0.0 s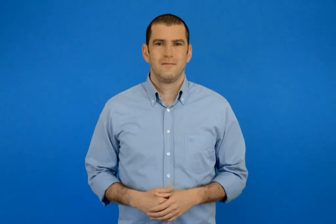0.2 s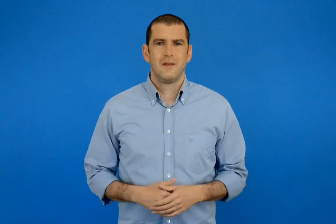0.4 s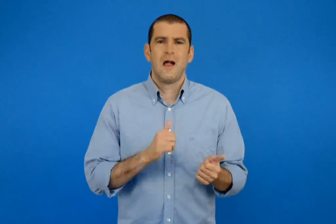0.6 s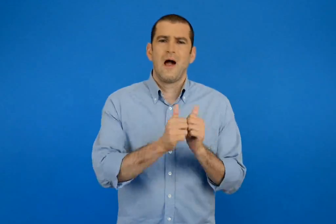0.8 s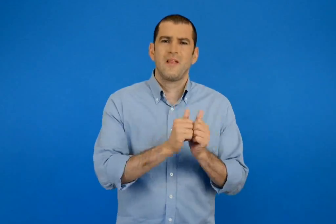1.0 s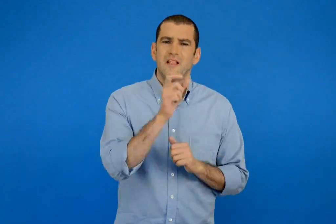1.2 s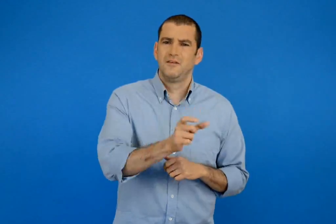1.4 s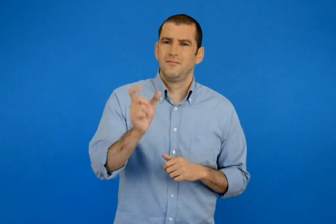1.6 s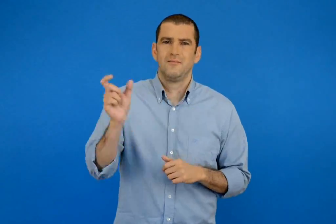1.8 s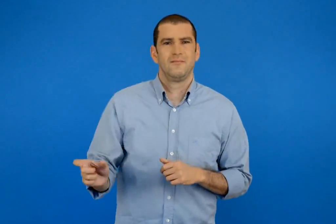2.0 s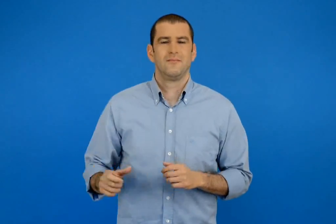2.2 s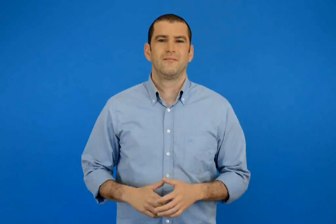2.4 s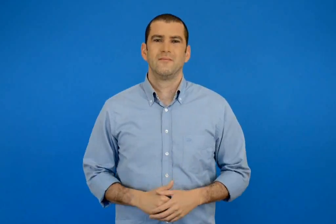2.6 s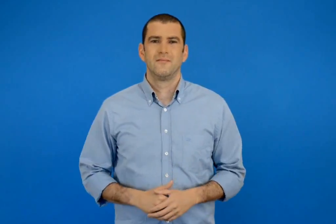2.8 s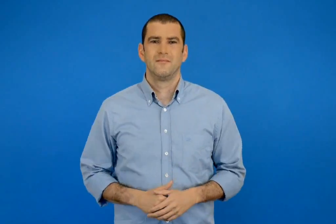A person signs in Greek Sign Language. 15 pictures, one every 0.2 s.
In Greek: αθλητές
